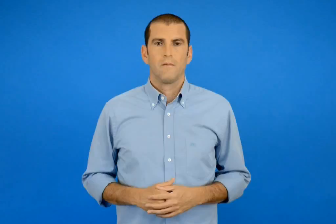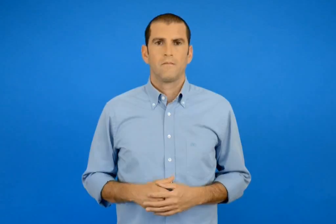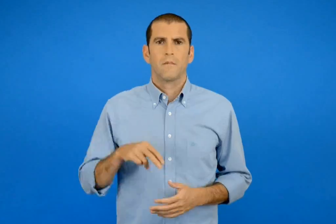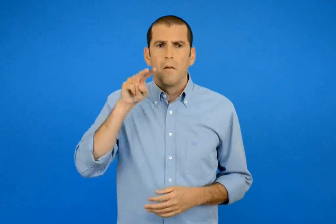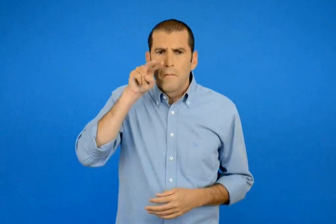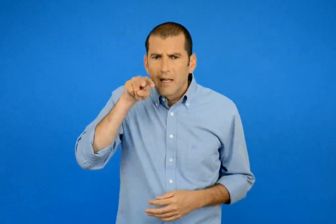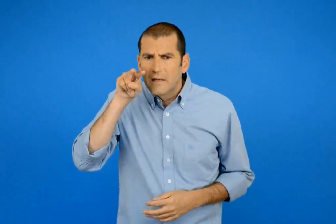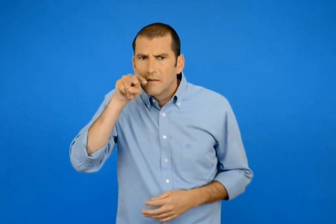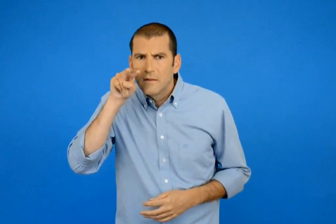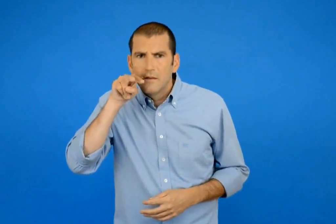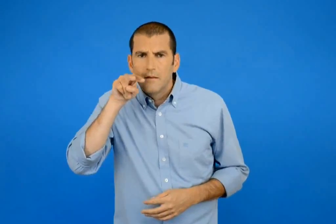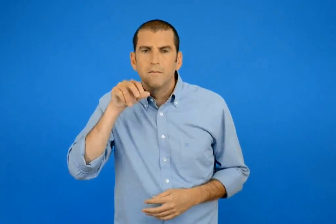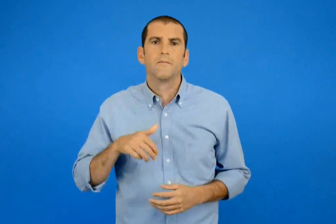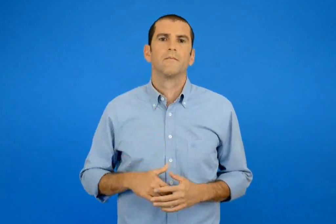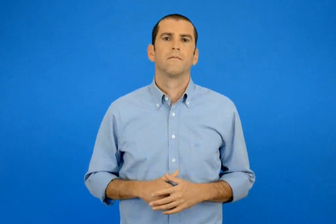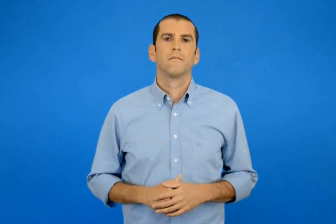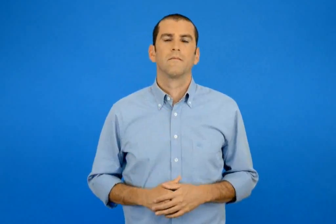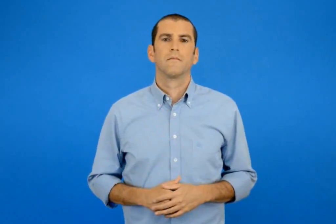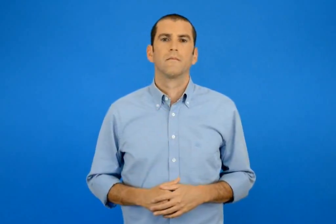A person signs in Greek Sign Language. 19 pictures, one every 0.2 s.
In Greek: παρατήρησε
